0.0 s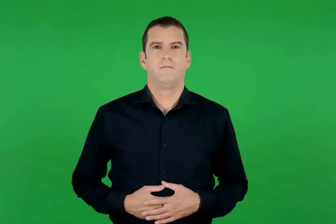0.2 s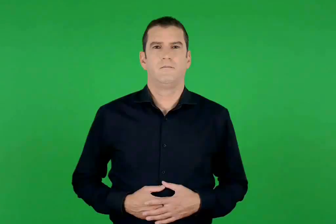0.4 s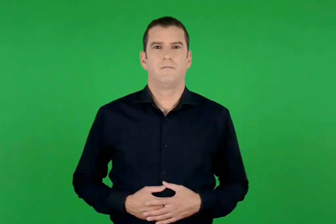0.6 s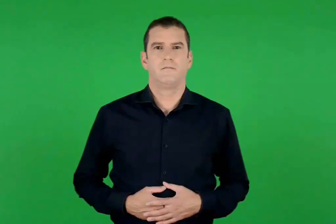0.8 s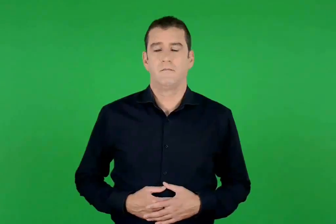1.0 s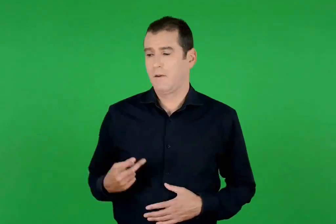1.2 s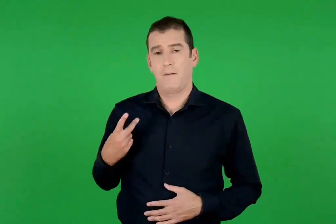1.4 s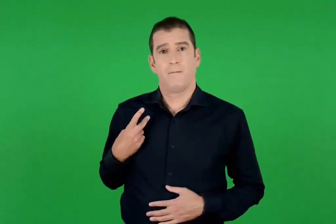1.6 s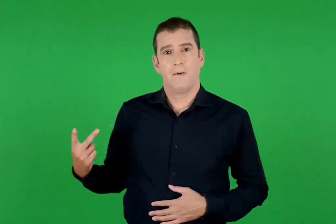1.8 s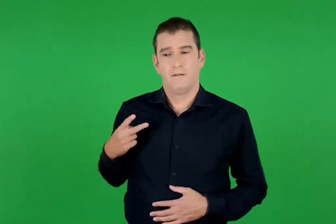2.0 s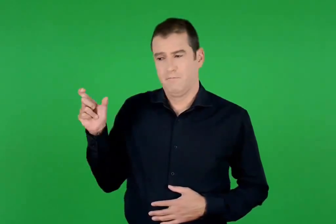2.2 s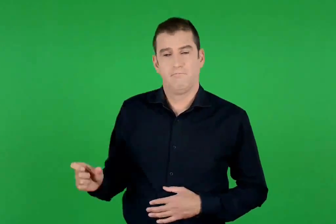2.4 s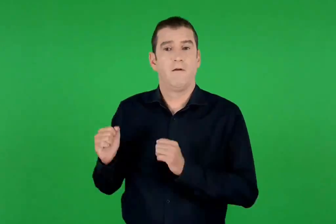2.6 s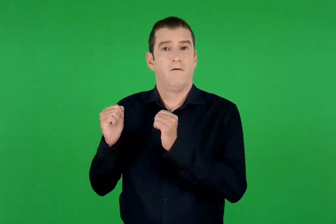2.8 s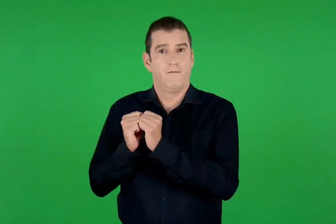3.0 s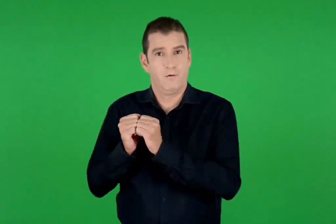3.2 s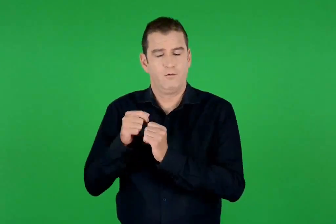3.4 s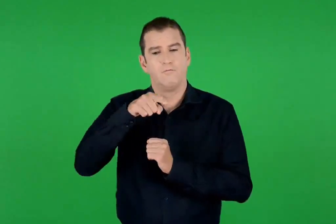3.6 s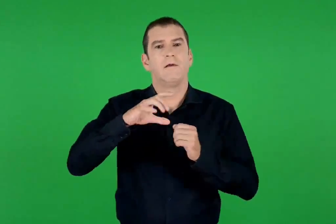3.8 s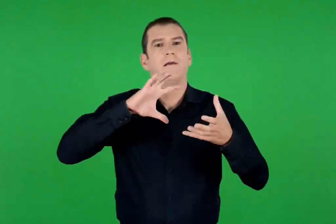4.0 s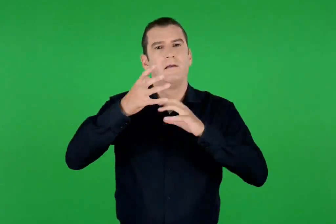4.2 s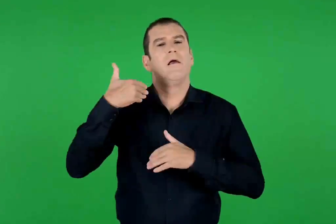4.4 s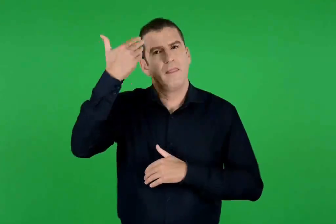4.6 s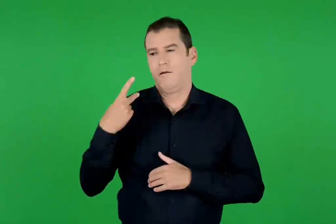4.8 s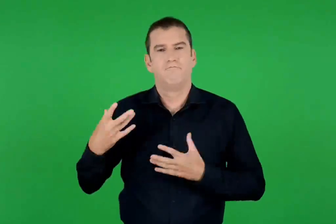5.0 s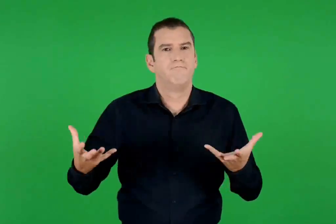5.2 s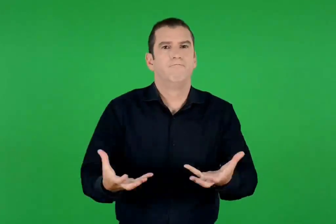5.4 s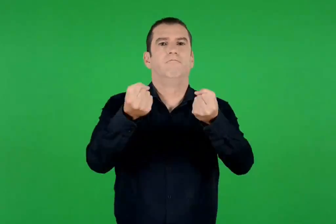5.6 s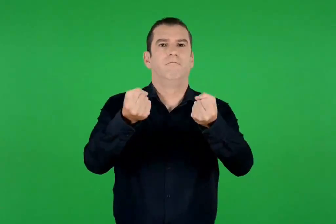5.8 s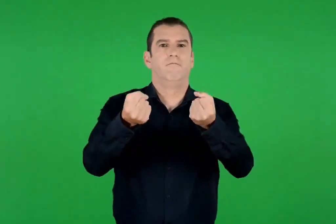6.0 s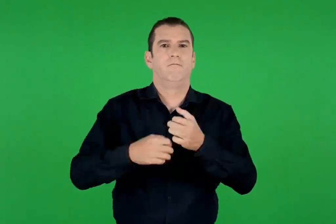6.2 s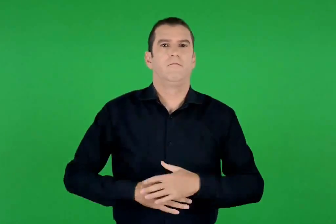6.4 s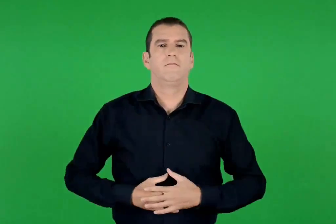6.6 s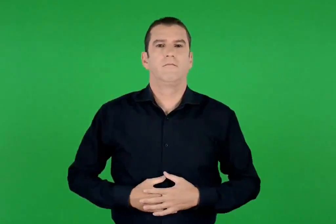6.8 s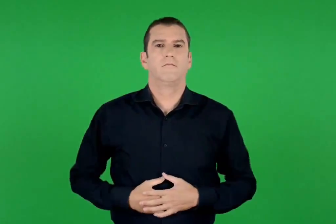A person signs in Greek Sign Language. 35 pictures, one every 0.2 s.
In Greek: μαζί με φίλο θα σώσουμε τη γη
